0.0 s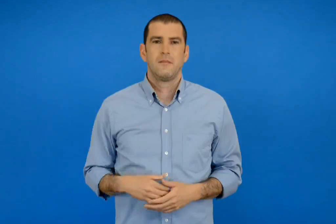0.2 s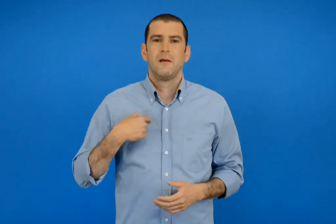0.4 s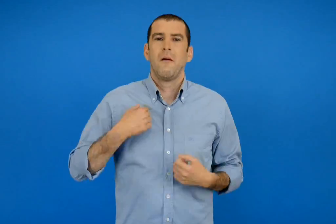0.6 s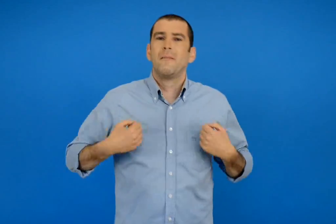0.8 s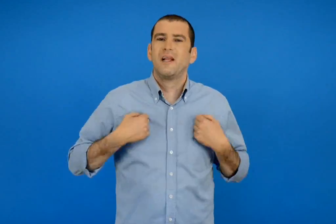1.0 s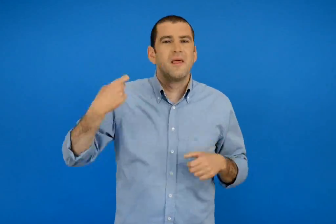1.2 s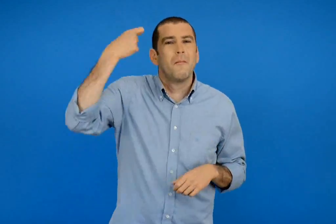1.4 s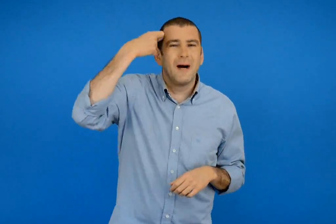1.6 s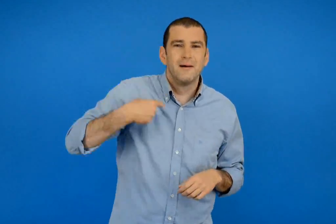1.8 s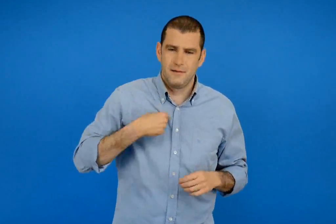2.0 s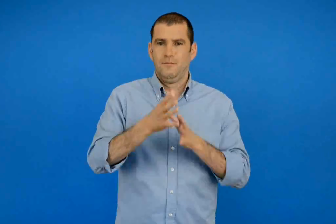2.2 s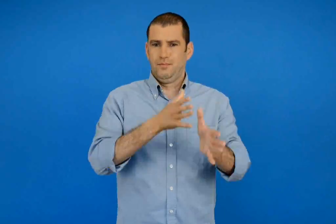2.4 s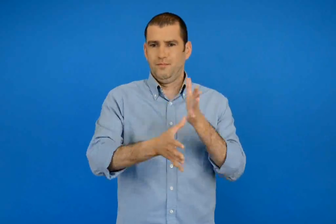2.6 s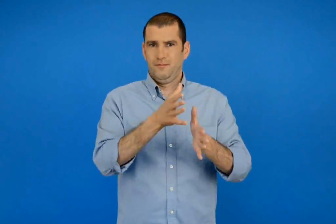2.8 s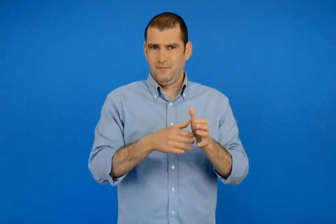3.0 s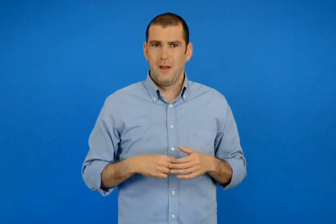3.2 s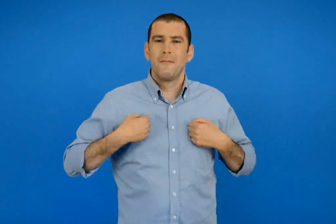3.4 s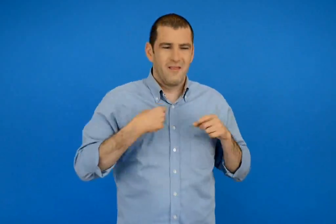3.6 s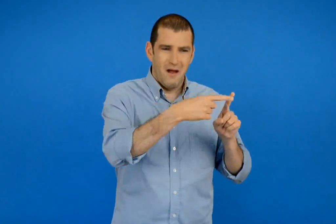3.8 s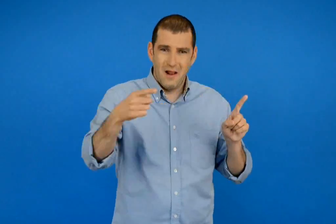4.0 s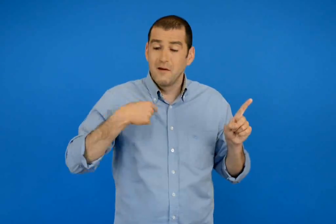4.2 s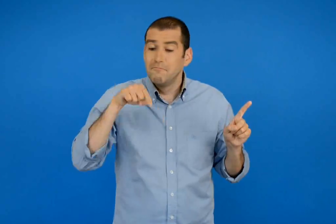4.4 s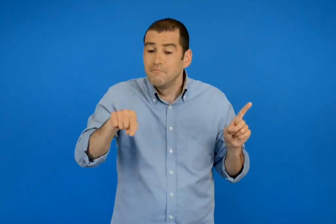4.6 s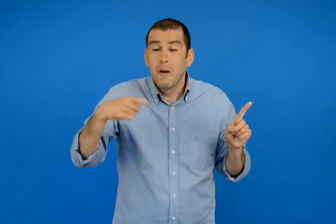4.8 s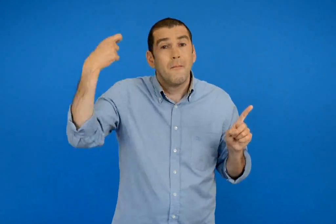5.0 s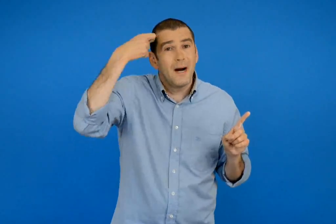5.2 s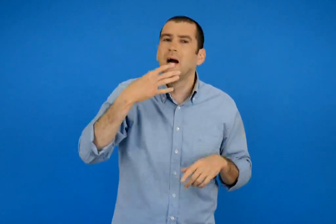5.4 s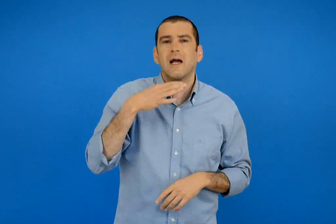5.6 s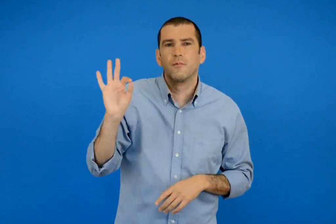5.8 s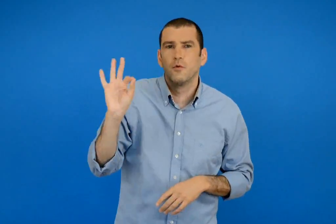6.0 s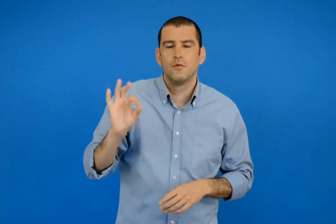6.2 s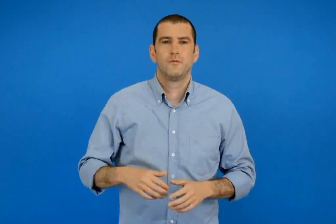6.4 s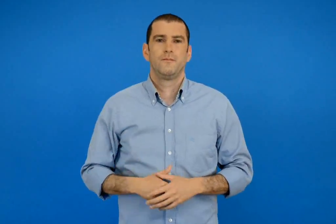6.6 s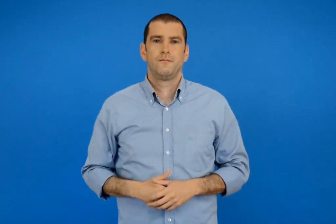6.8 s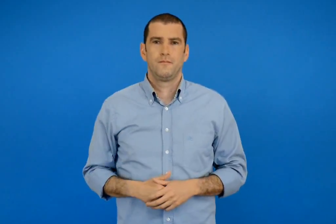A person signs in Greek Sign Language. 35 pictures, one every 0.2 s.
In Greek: περιγράφω το αγαπημένο µου παιχνίδι γιατί µου αρέσει πιο πολύ από τα αλλά ;
